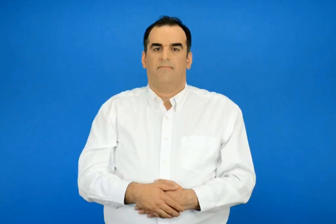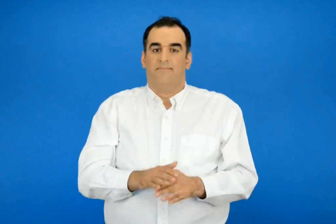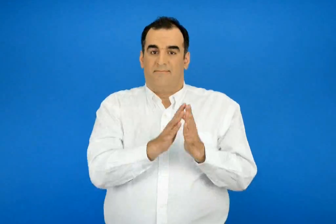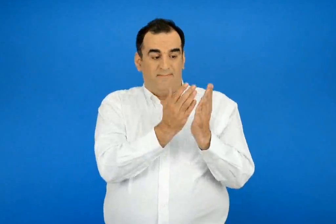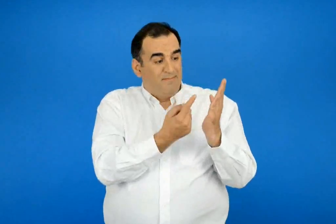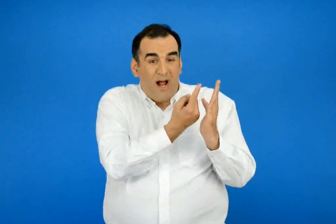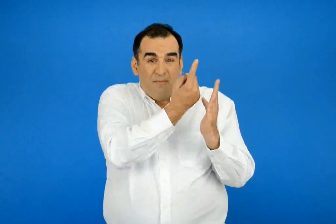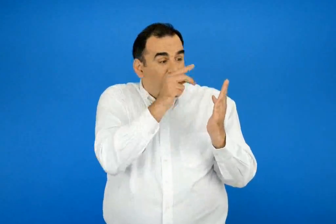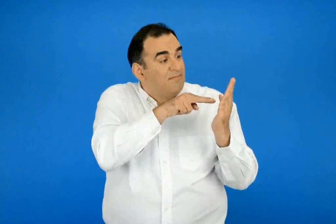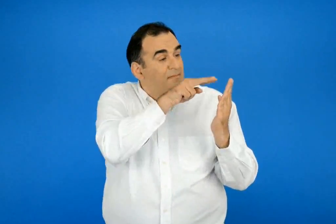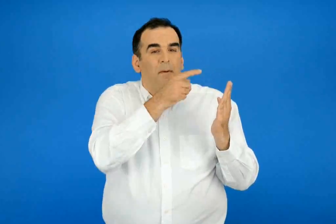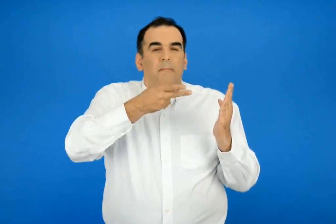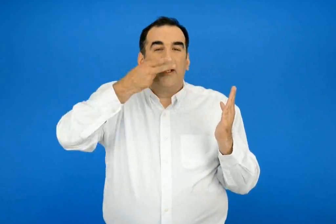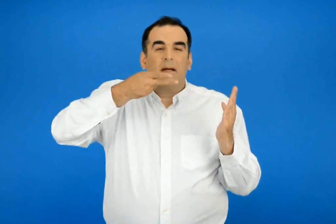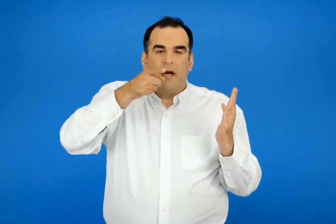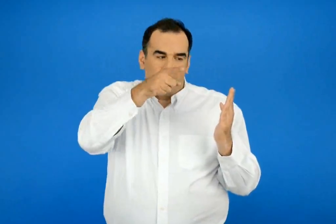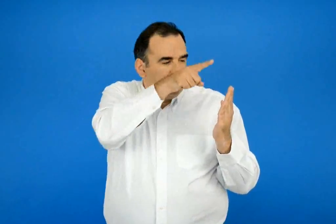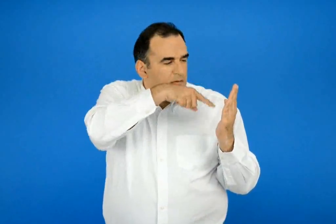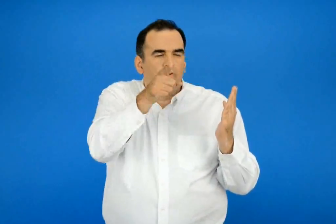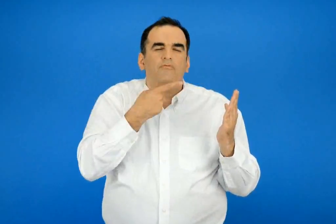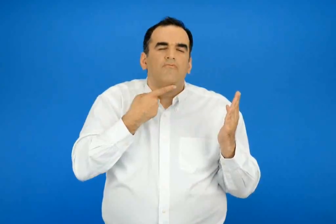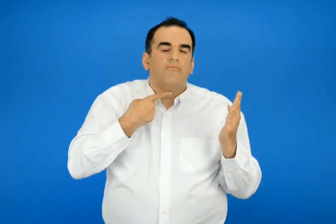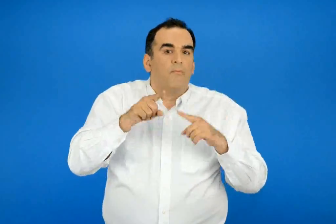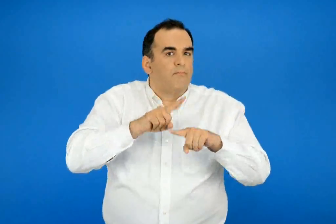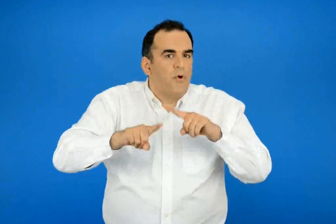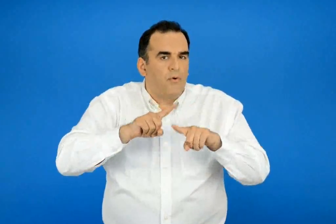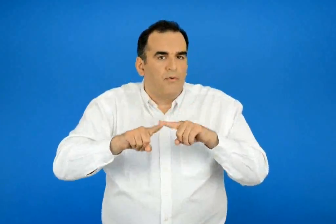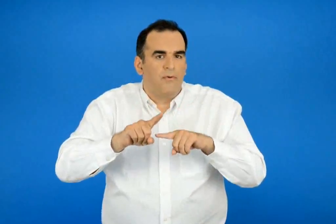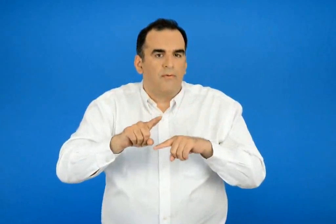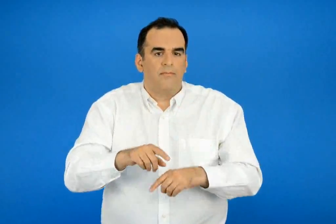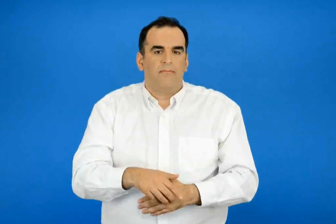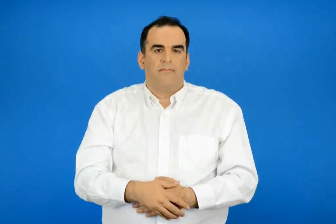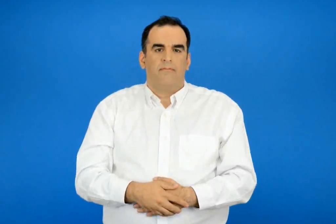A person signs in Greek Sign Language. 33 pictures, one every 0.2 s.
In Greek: ποιό από τα παραπάνω ποιήματα σου αρέσει πιο πολύ ;
